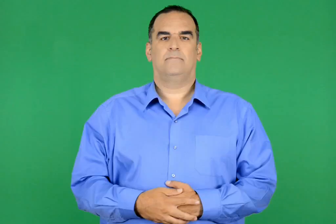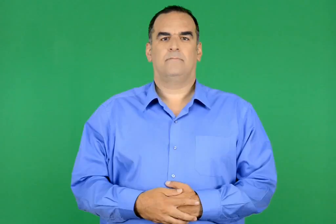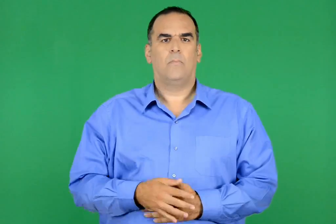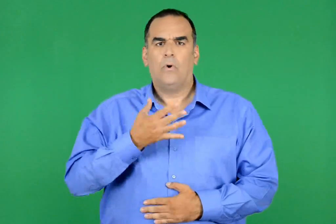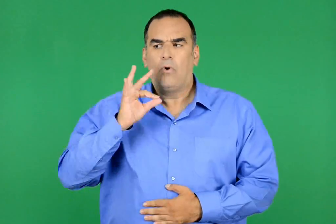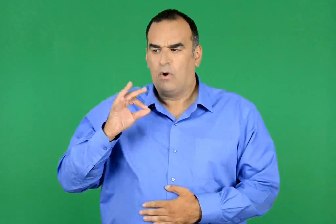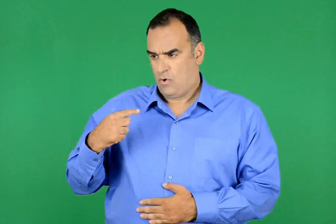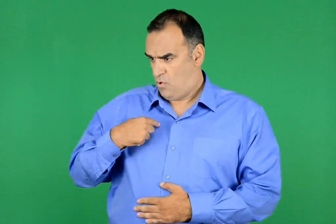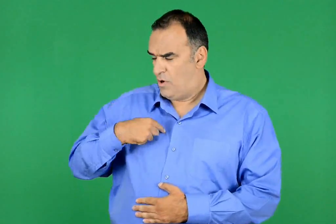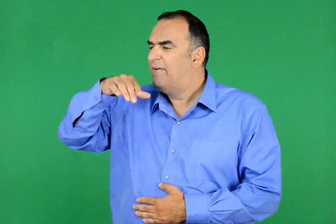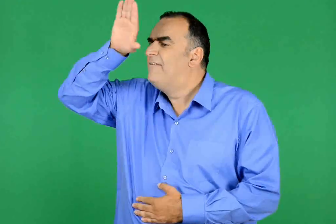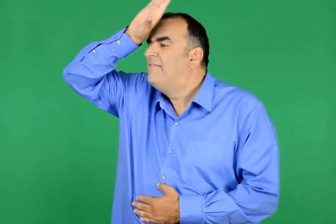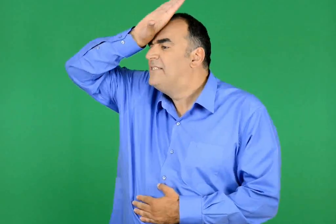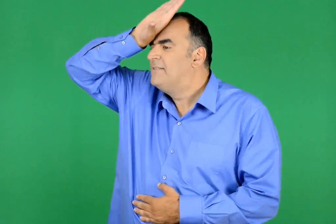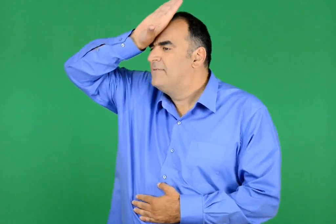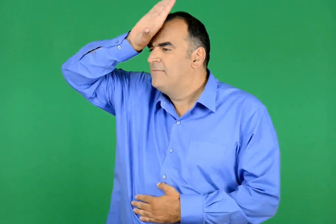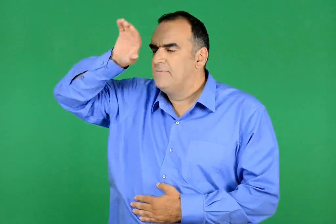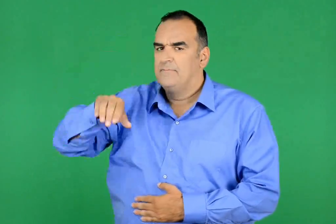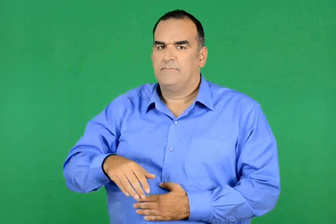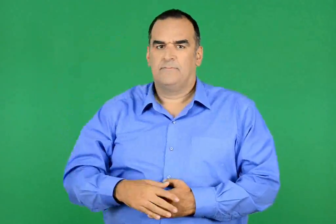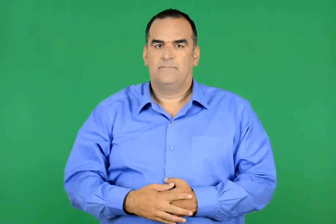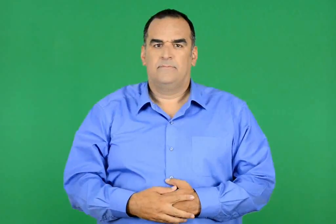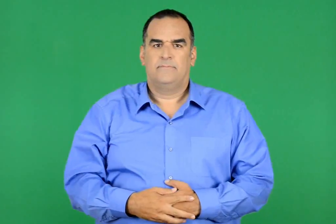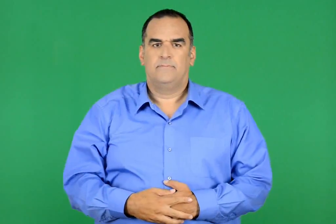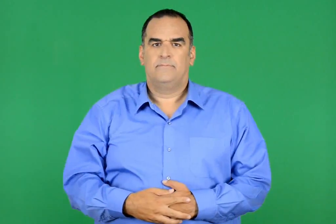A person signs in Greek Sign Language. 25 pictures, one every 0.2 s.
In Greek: γιατι εγώ είμαι ο βασιλιάς
